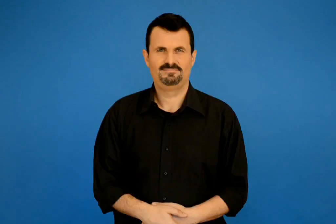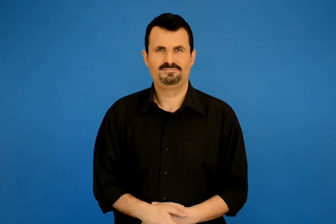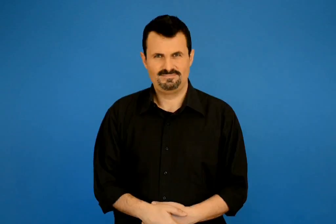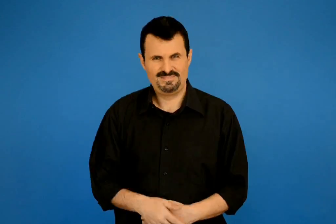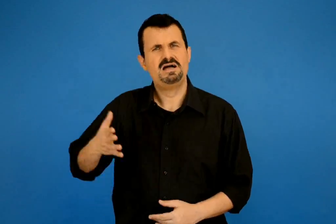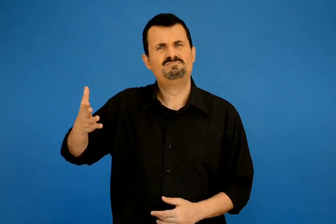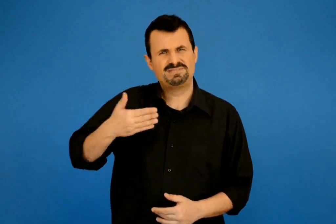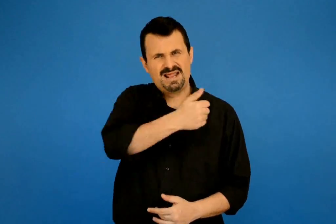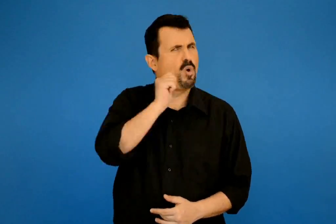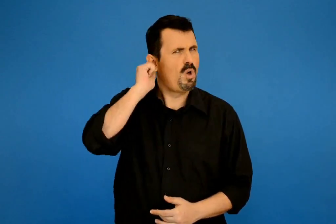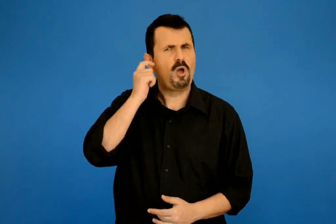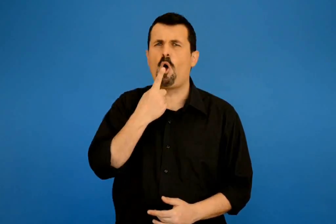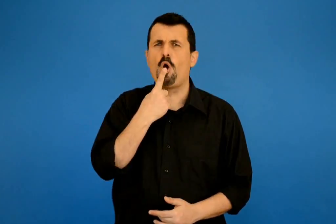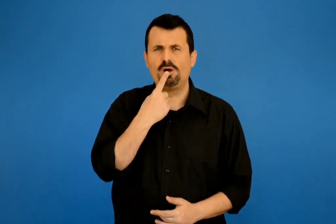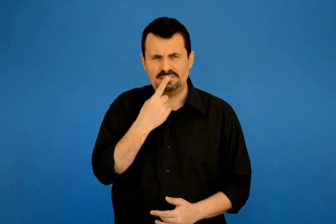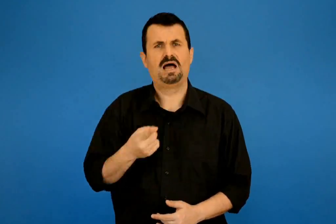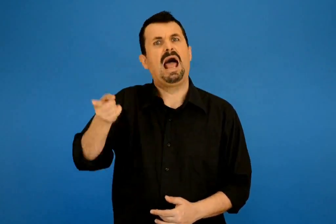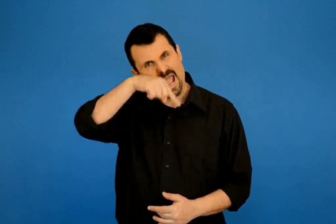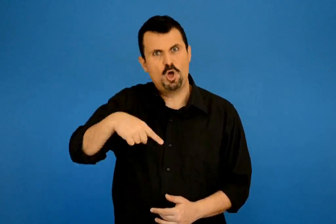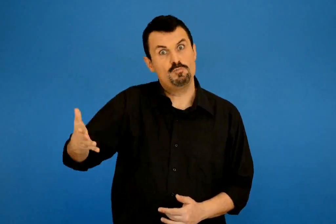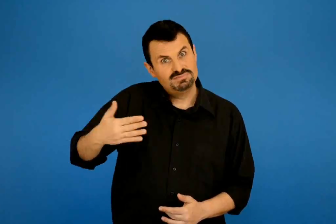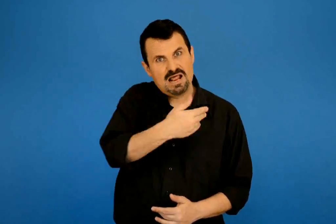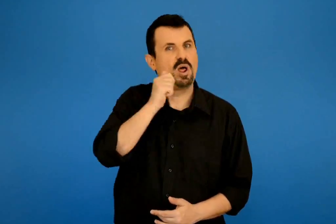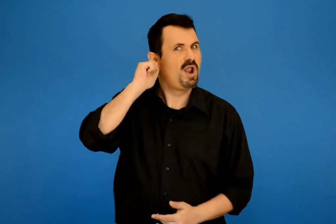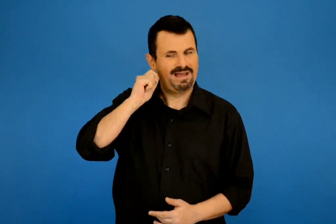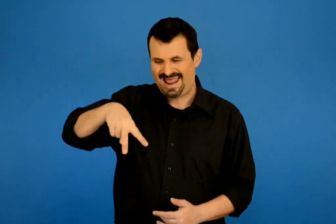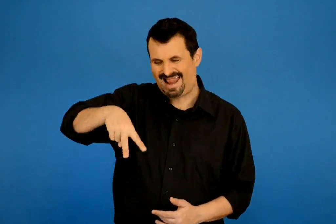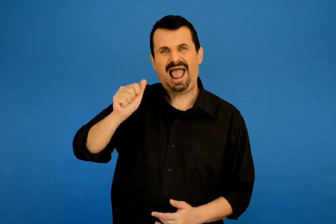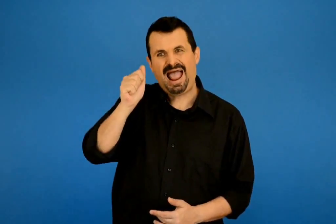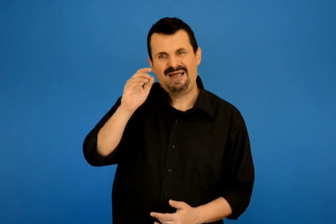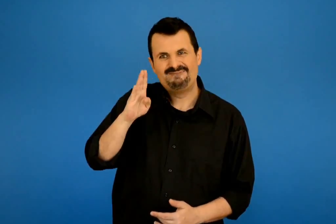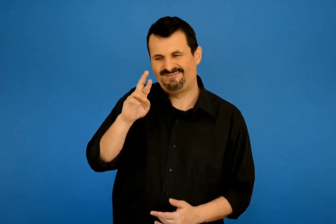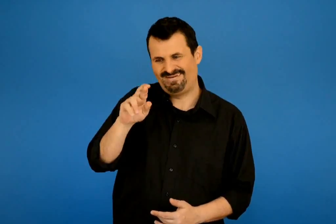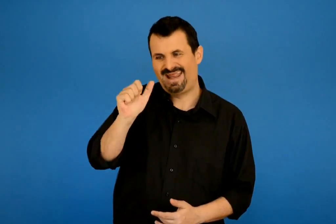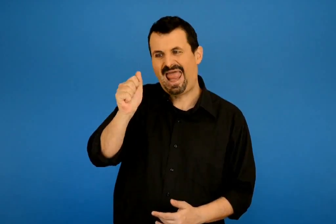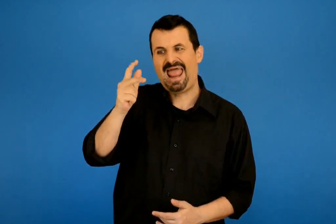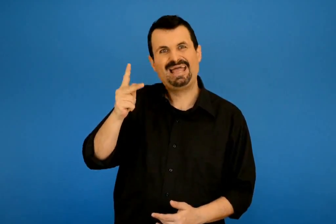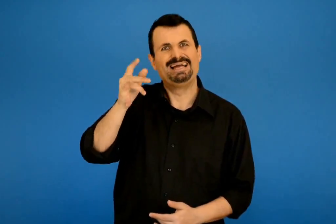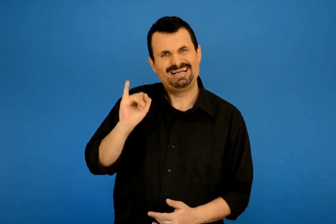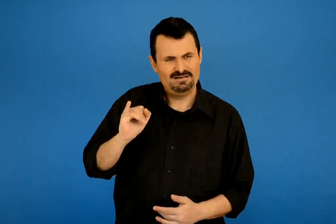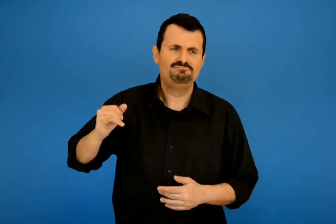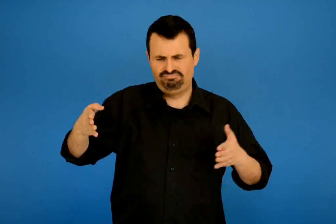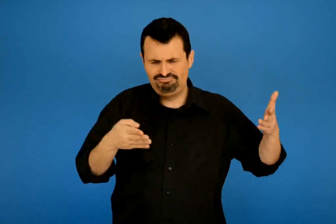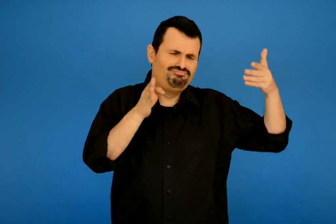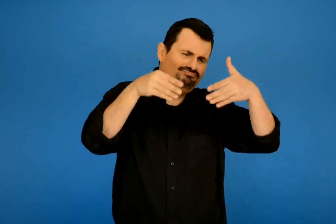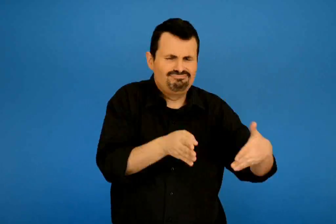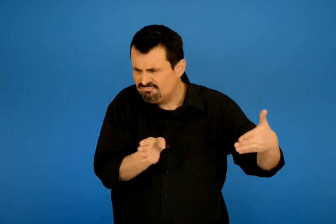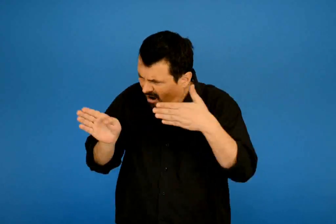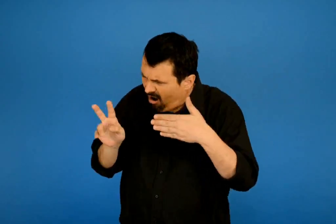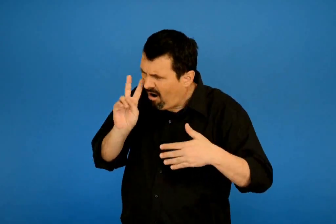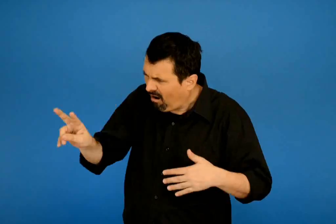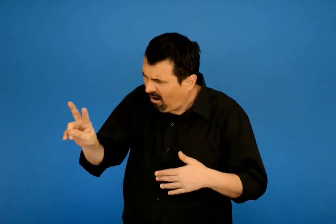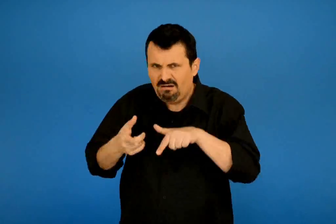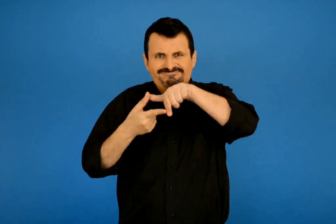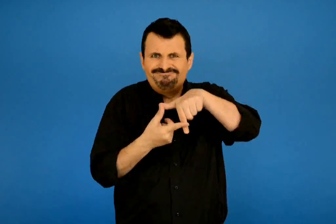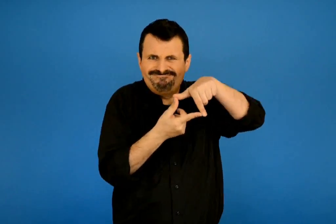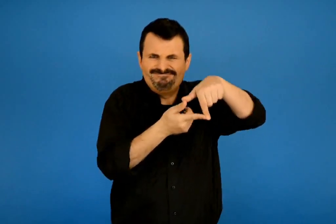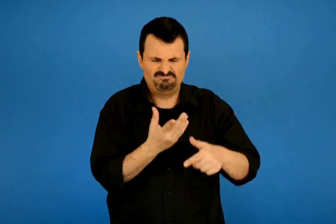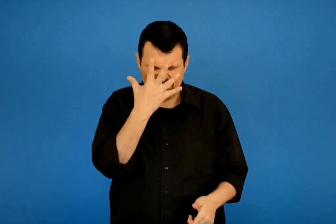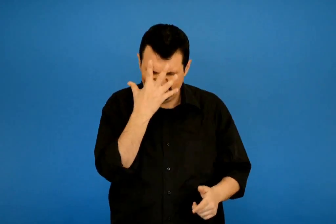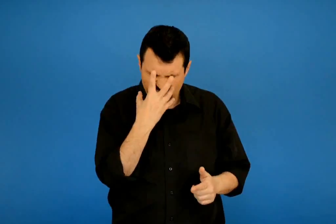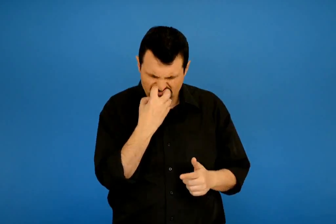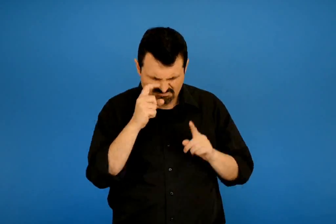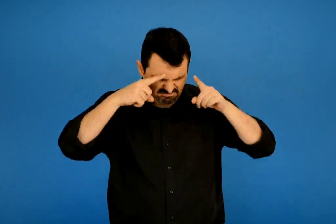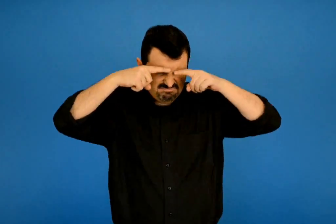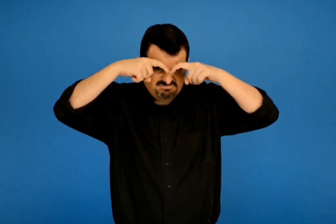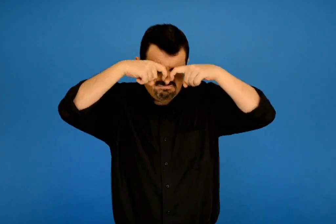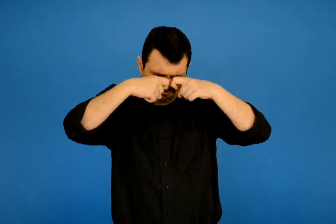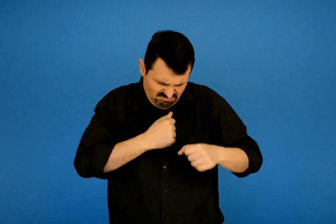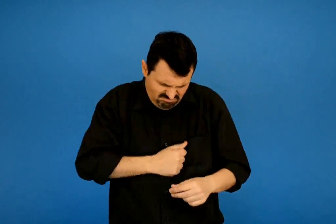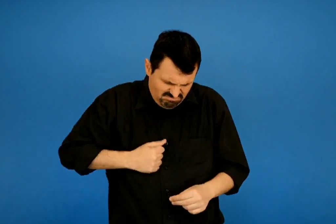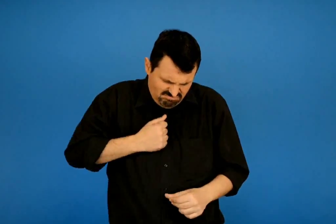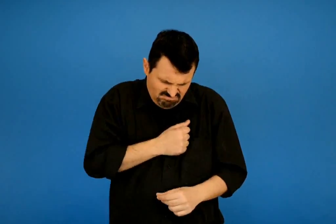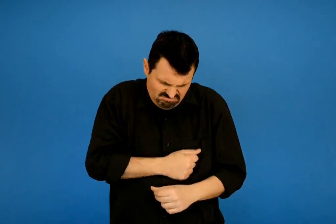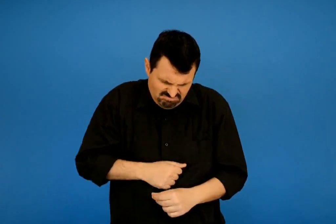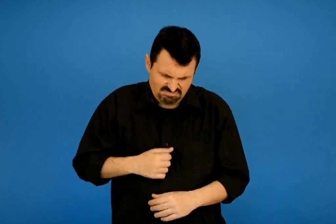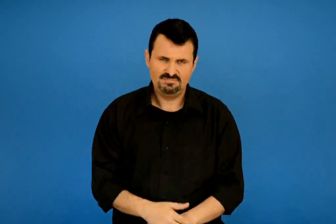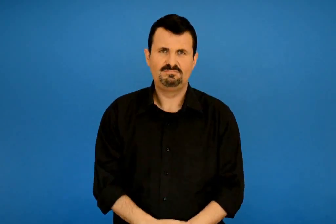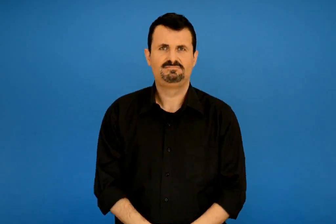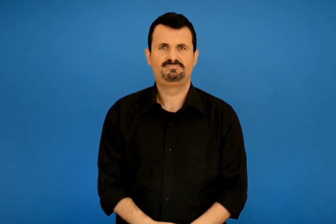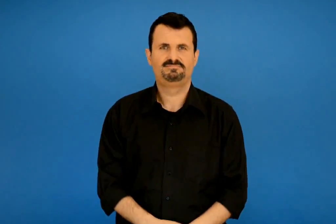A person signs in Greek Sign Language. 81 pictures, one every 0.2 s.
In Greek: η γλώσσα και το λαβράκι βρήκαν τον τριγωνοψαρούλη συνοφρυωμένο και μελαγχολικό
